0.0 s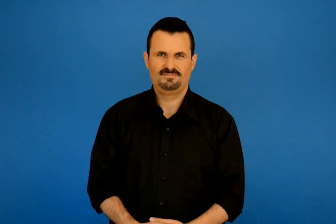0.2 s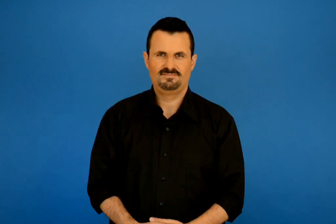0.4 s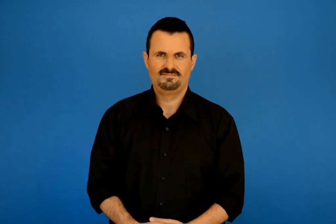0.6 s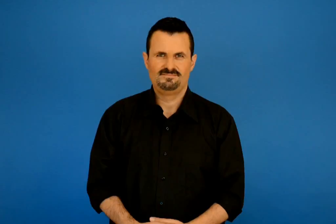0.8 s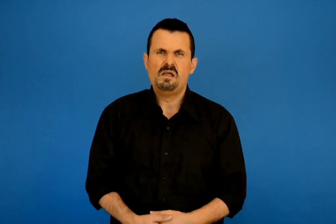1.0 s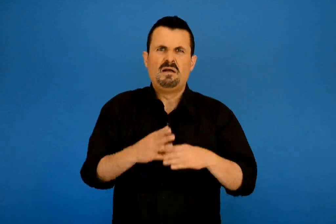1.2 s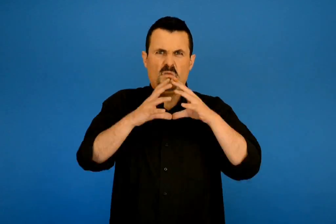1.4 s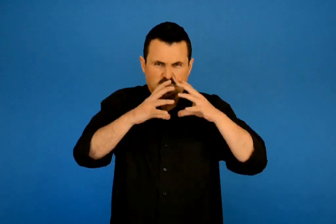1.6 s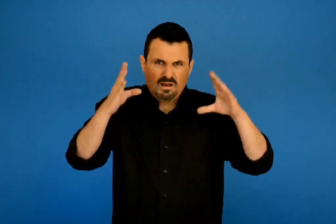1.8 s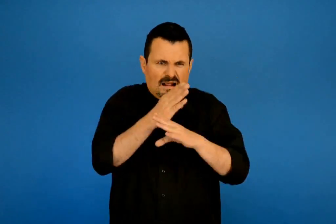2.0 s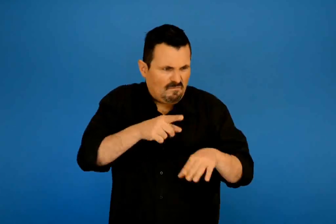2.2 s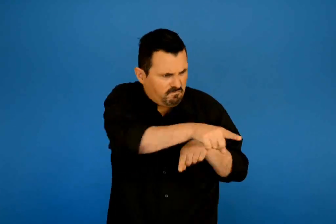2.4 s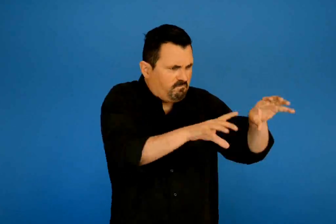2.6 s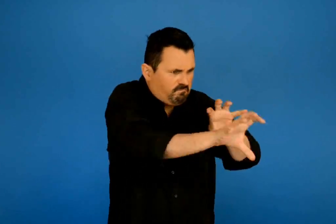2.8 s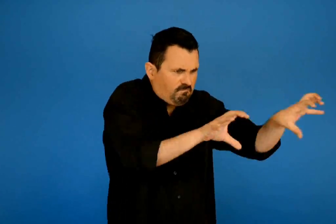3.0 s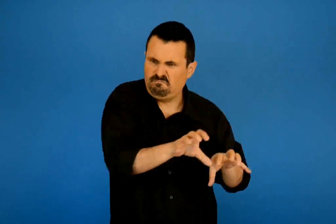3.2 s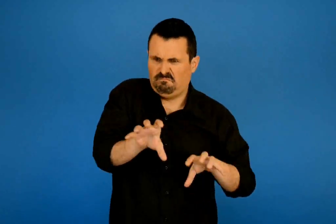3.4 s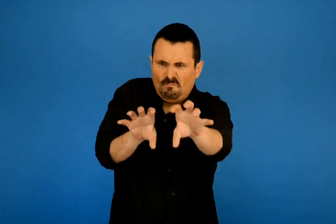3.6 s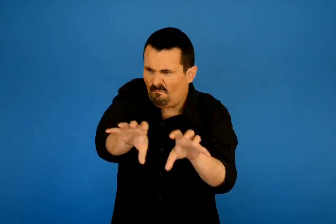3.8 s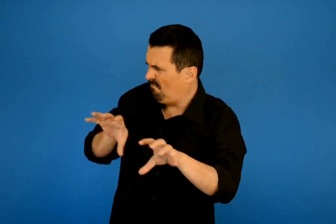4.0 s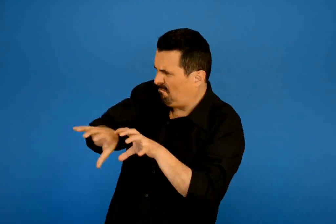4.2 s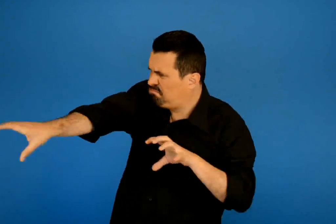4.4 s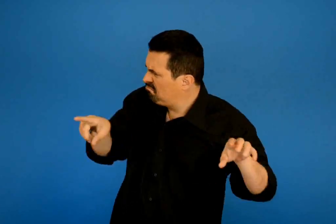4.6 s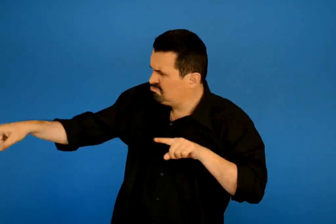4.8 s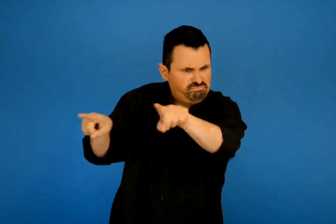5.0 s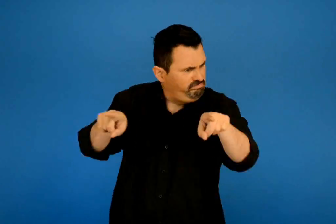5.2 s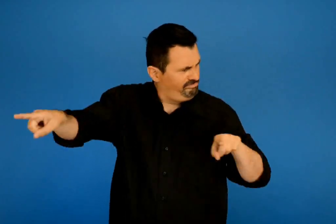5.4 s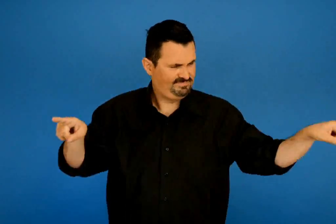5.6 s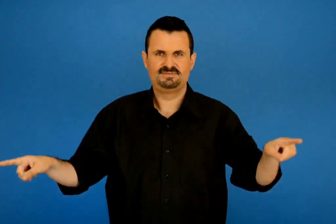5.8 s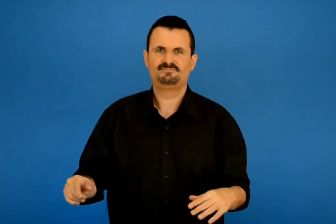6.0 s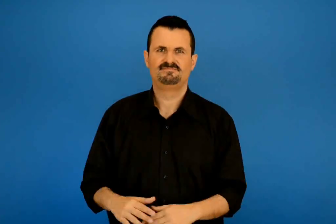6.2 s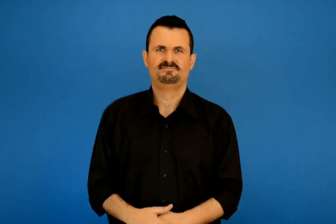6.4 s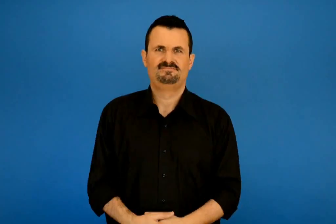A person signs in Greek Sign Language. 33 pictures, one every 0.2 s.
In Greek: αλλά κρύβονται εδώ αλλά κρύβονται εκεί
